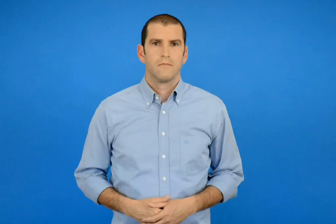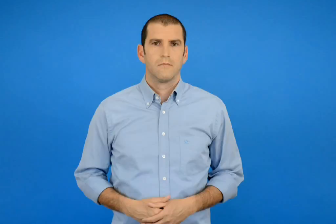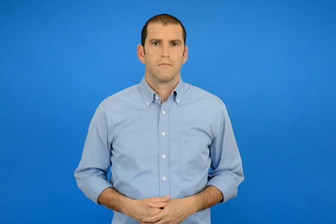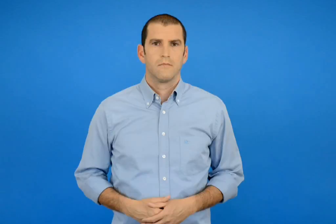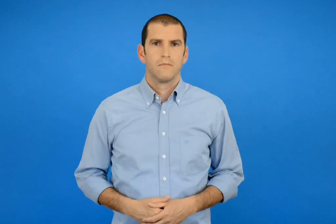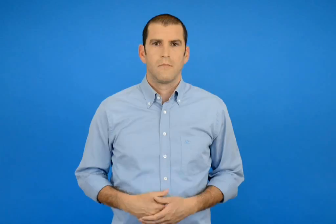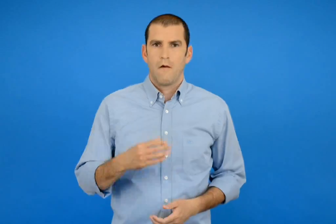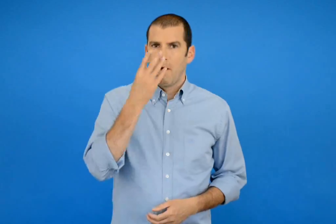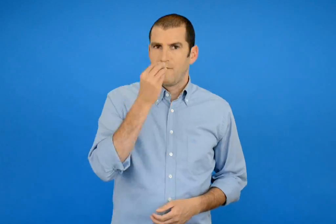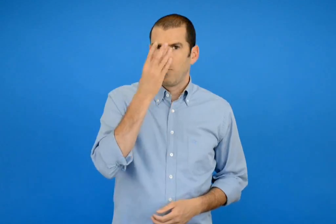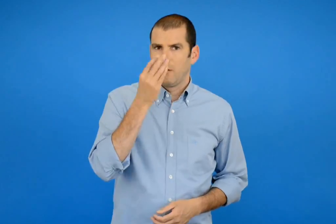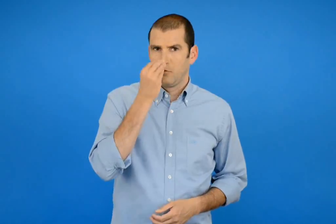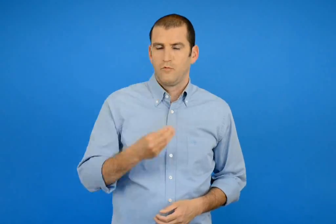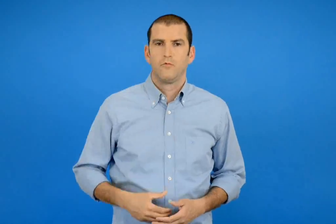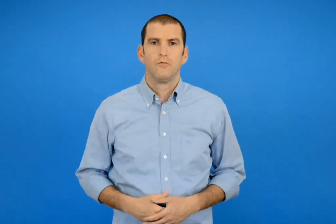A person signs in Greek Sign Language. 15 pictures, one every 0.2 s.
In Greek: φεβρουάριος
